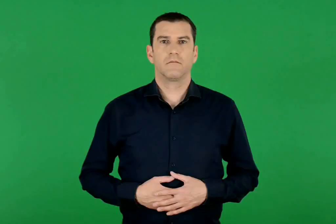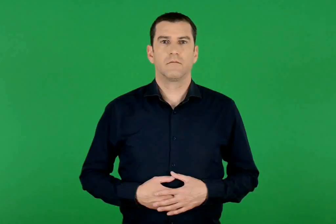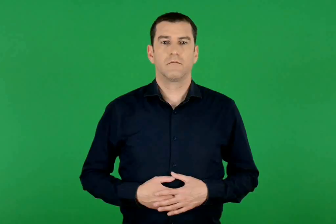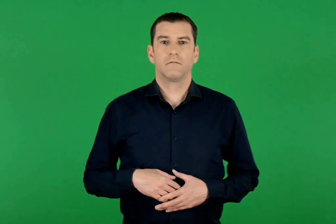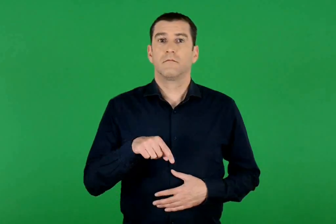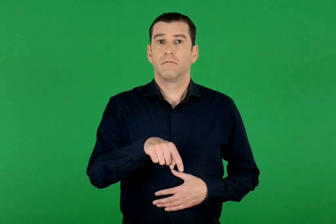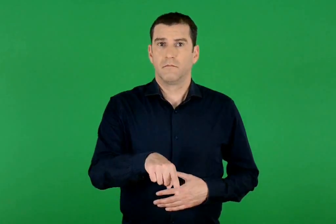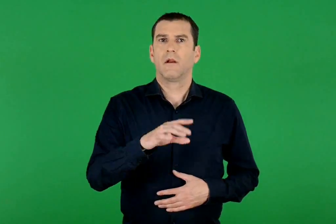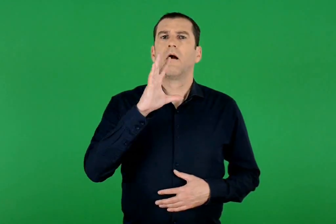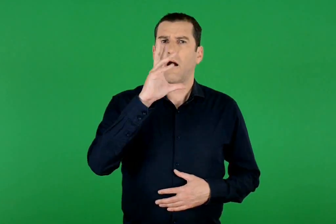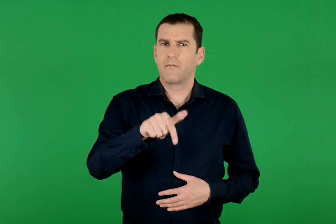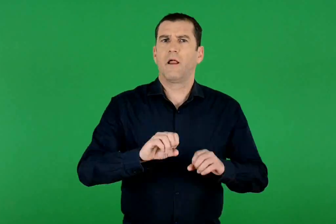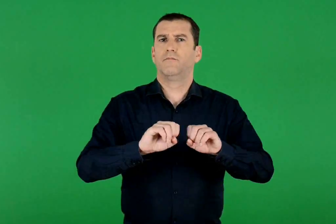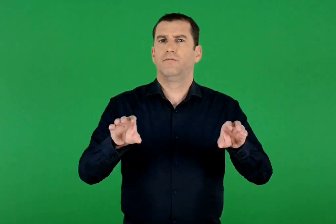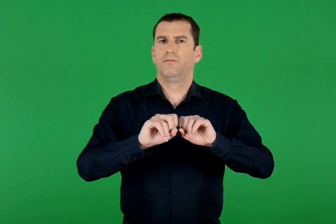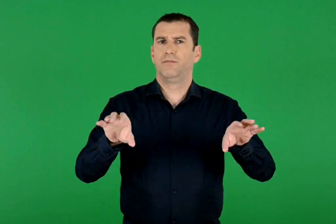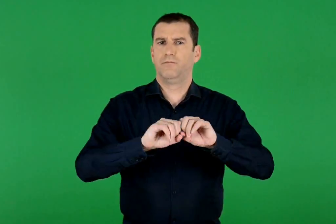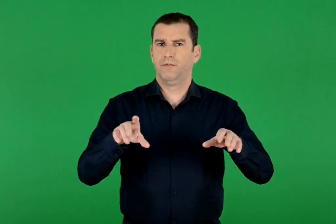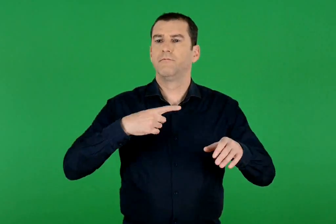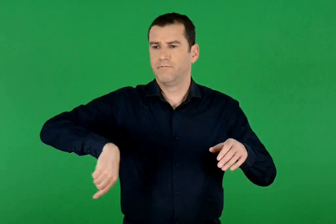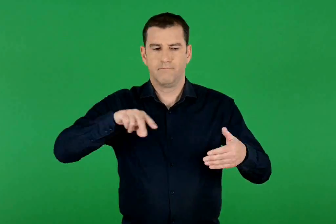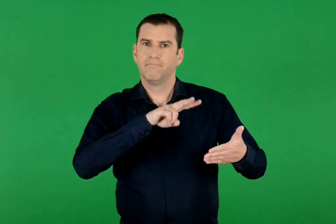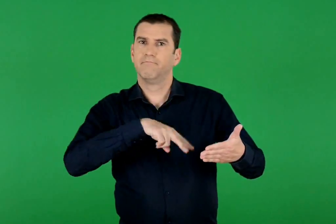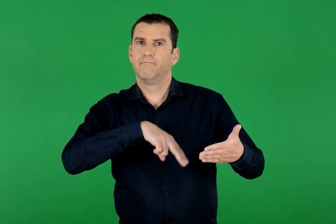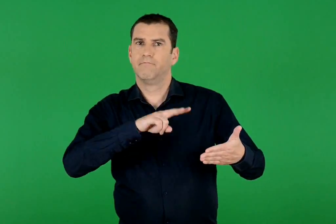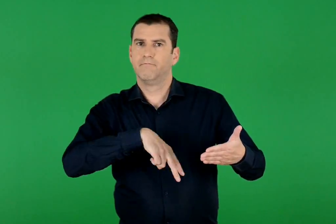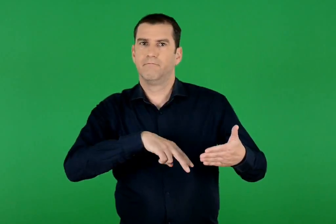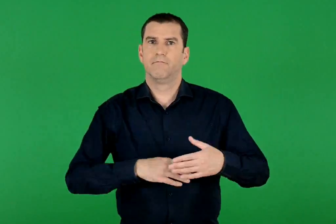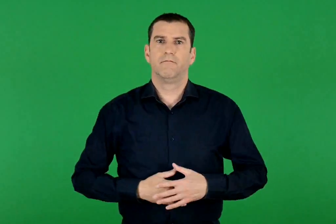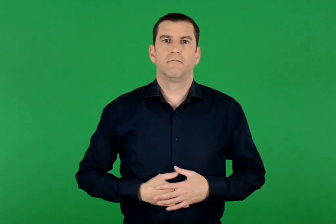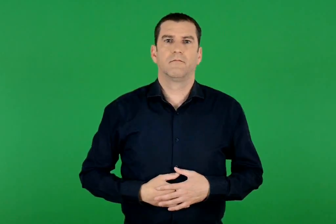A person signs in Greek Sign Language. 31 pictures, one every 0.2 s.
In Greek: κυκλοφορεί καθημερινά και διαβάζεται
